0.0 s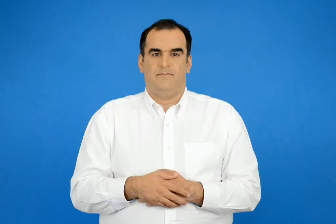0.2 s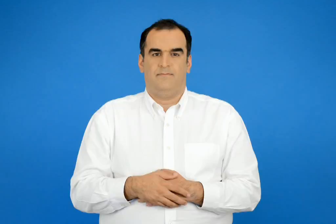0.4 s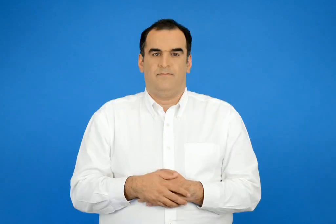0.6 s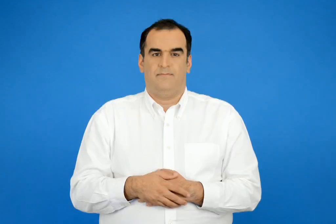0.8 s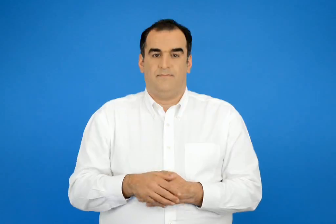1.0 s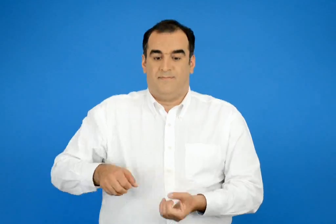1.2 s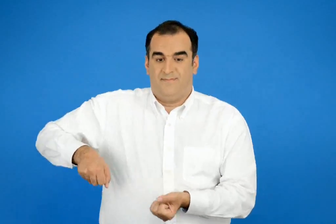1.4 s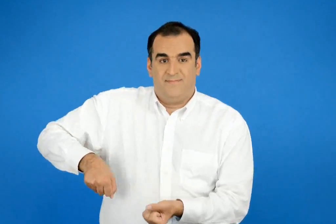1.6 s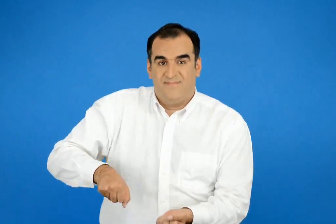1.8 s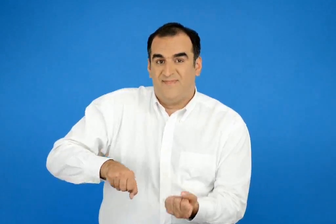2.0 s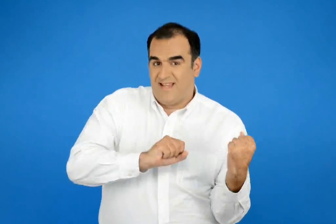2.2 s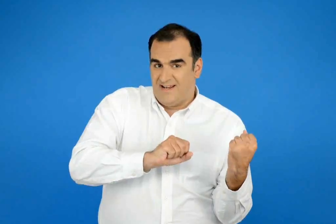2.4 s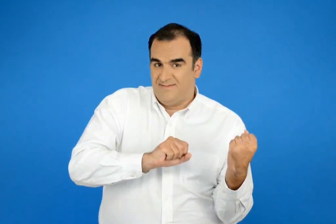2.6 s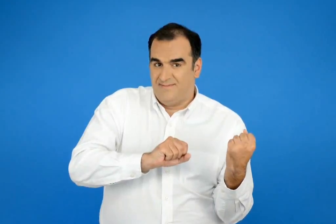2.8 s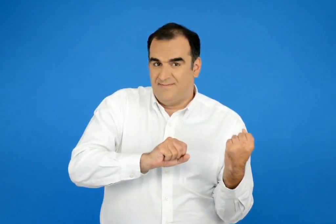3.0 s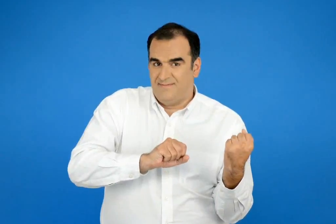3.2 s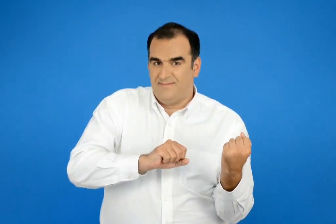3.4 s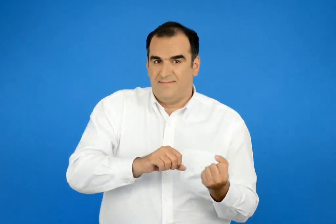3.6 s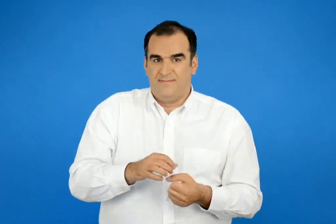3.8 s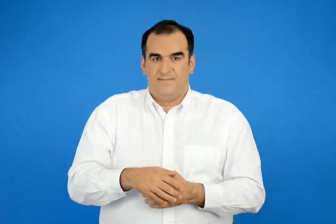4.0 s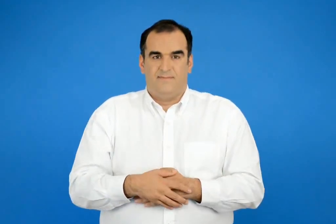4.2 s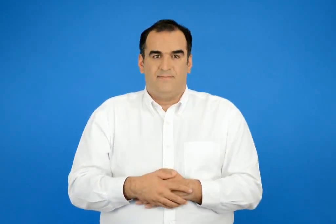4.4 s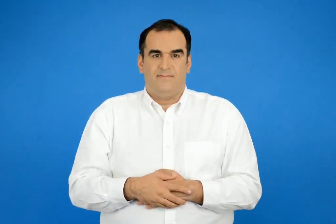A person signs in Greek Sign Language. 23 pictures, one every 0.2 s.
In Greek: φτυάρι
